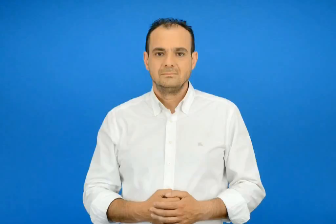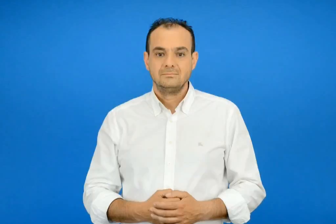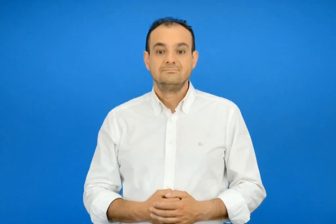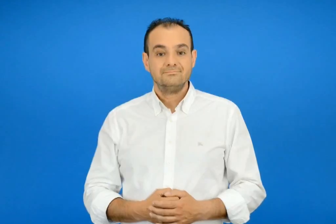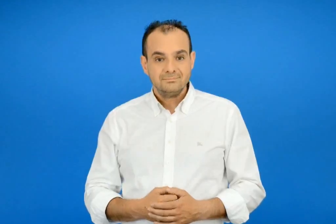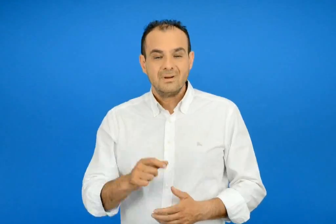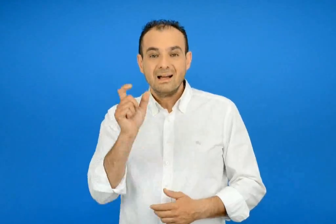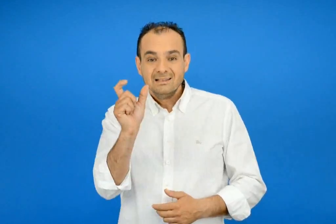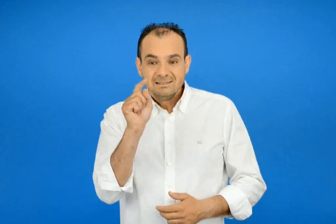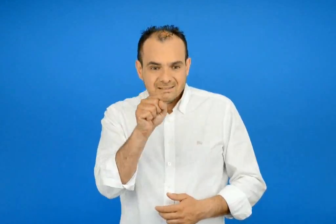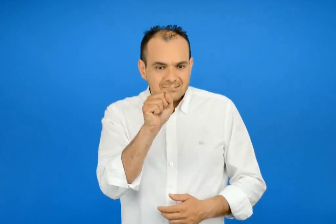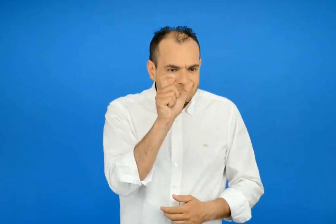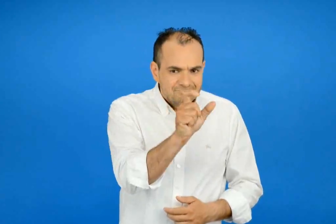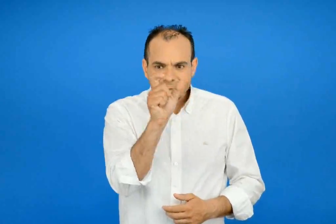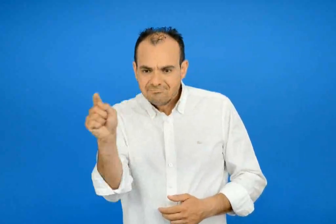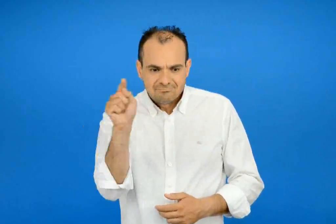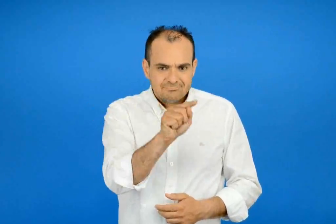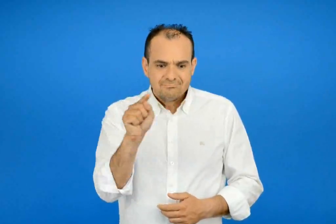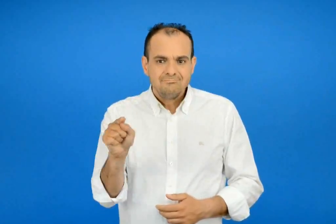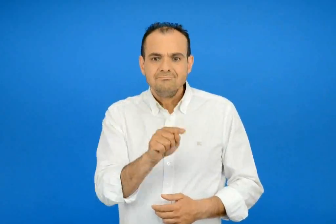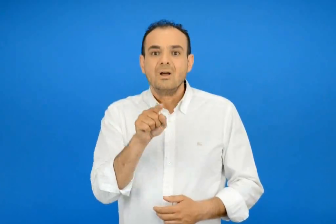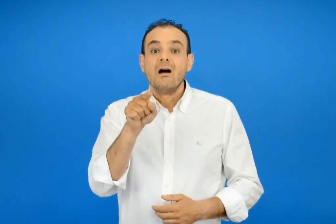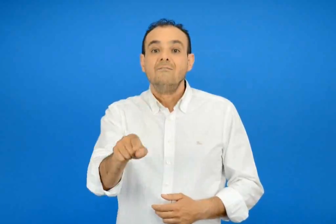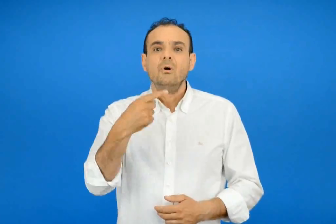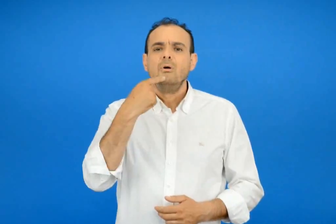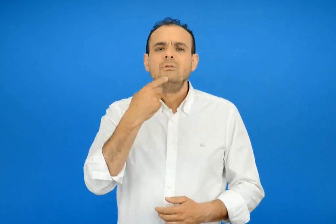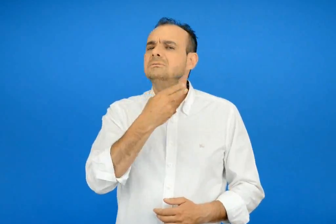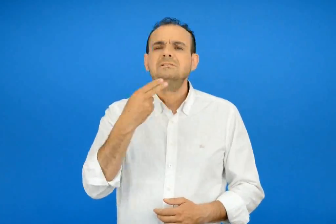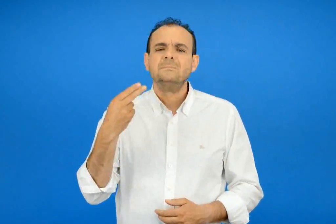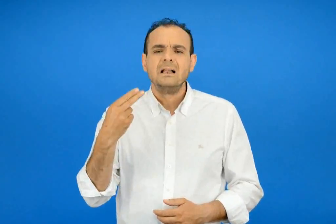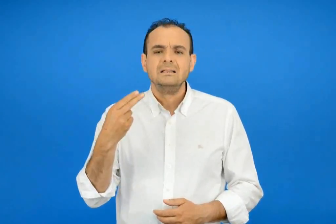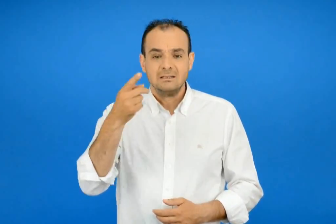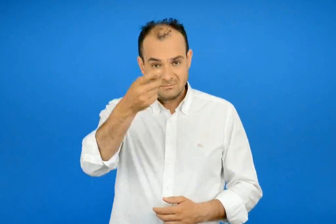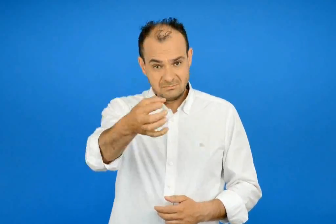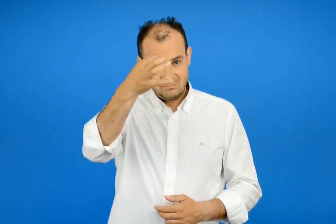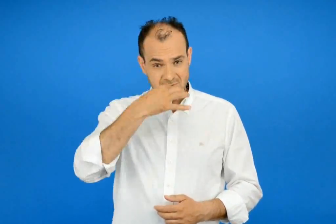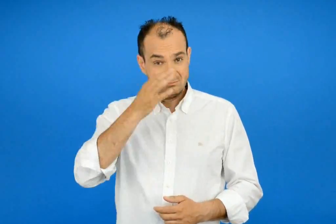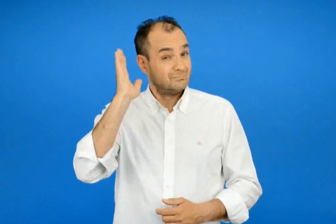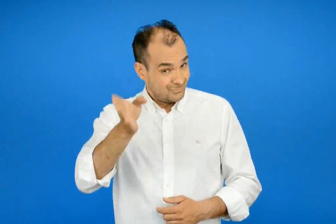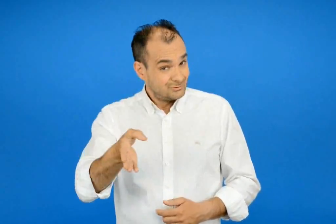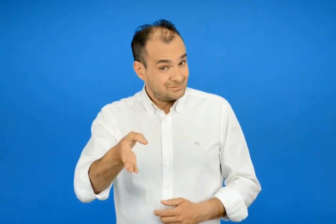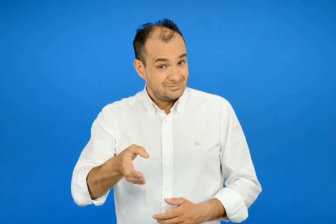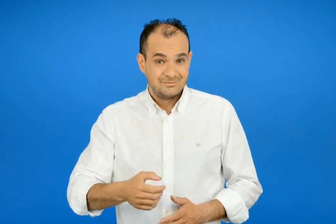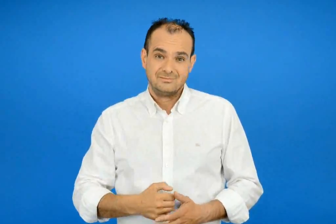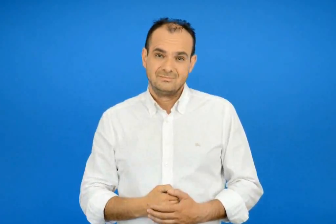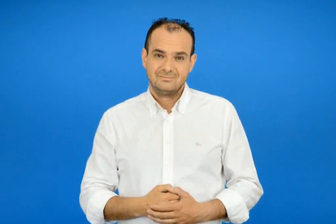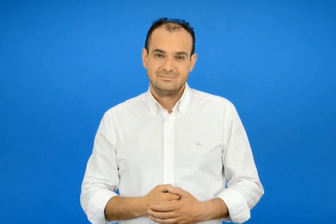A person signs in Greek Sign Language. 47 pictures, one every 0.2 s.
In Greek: μπορείς να πεις τι σημαίνει καθεμιά ;
